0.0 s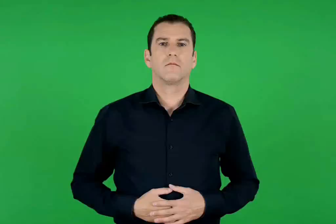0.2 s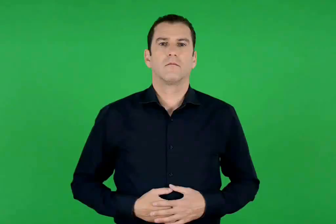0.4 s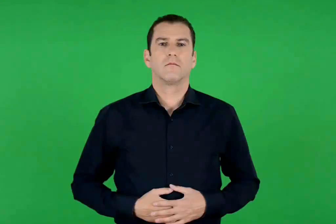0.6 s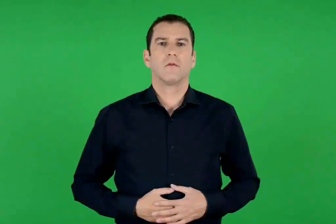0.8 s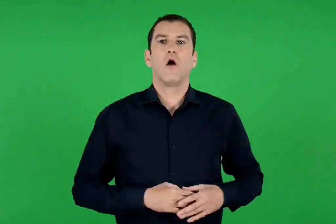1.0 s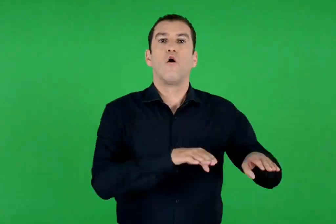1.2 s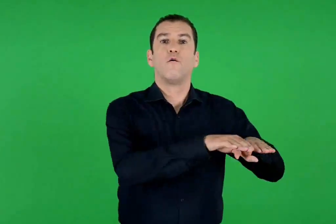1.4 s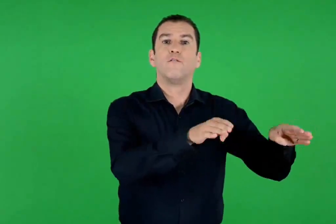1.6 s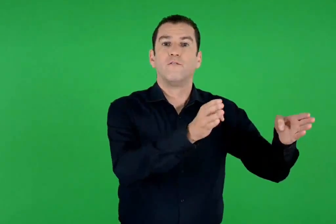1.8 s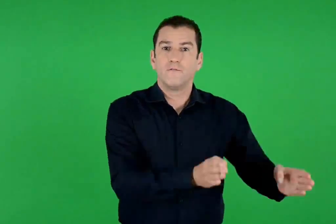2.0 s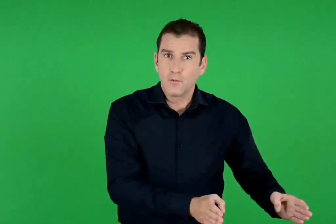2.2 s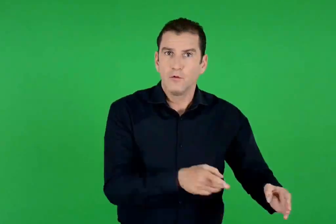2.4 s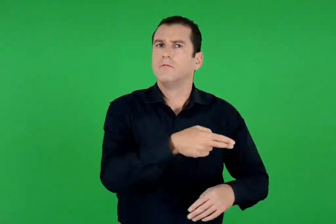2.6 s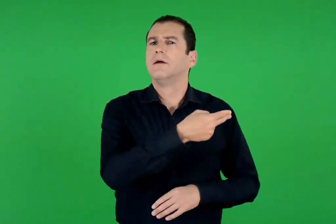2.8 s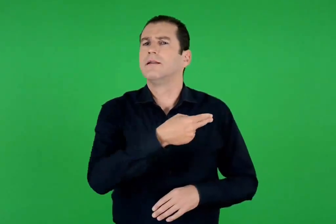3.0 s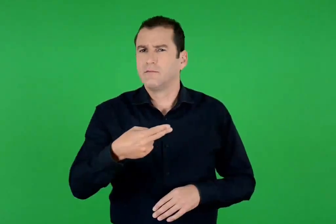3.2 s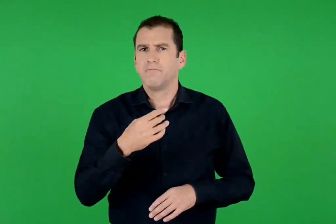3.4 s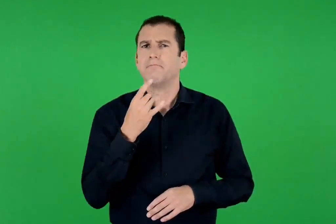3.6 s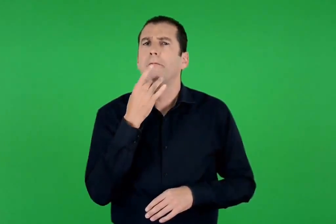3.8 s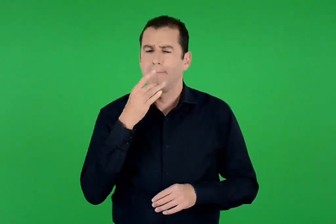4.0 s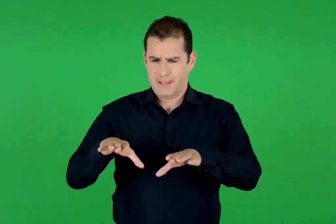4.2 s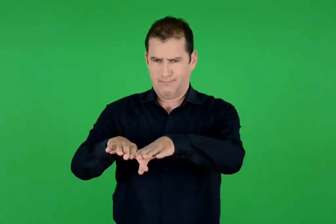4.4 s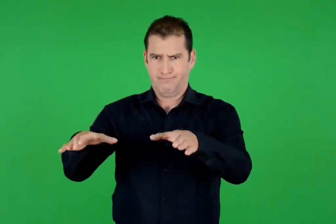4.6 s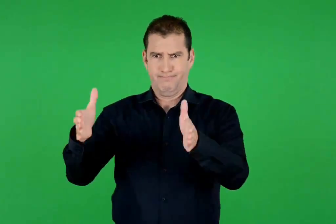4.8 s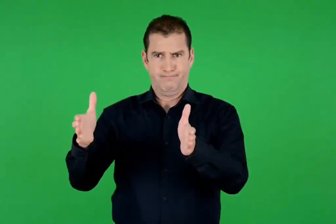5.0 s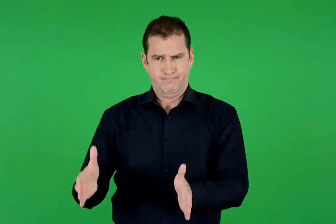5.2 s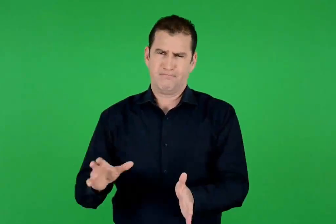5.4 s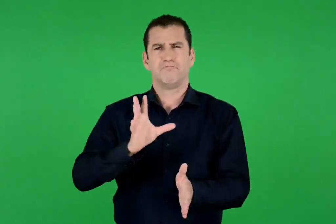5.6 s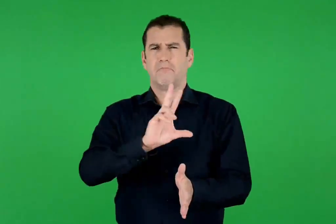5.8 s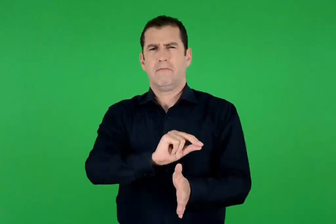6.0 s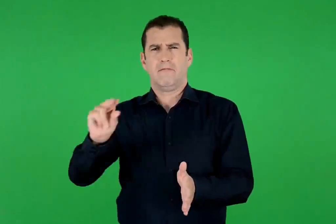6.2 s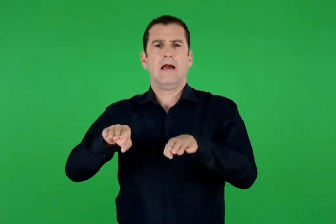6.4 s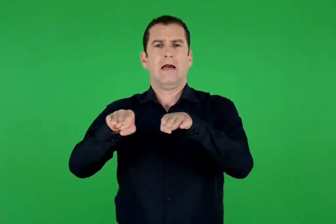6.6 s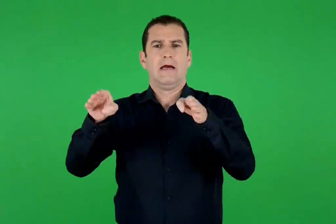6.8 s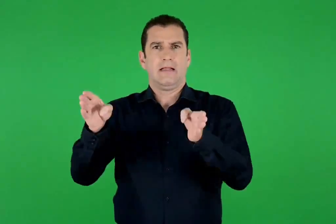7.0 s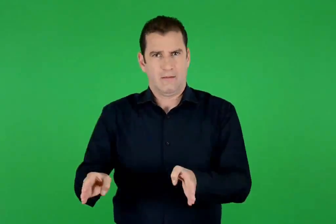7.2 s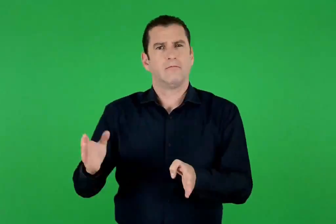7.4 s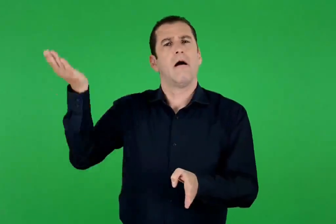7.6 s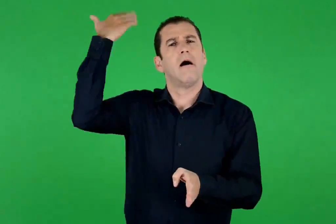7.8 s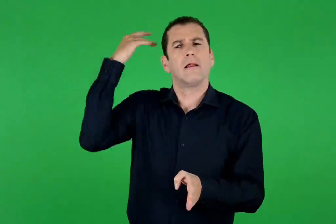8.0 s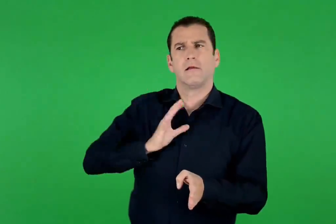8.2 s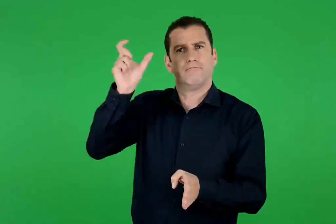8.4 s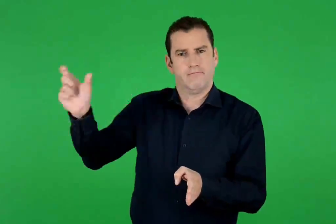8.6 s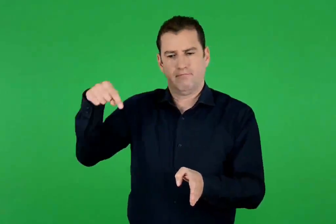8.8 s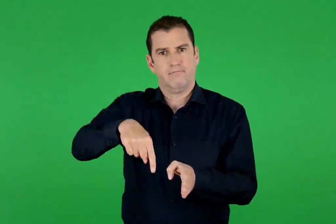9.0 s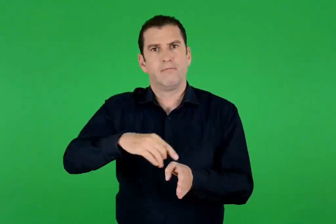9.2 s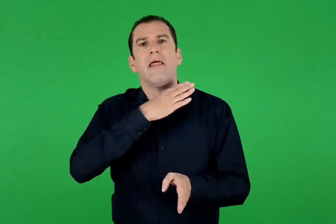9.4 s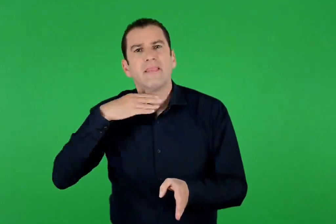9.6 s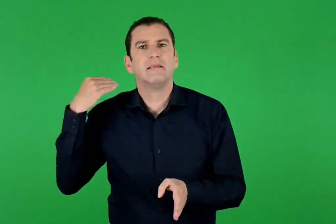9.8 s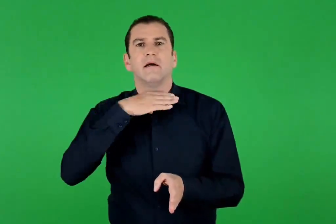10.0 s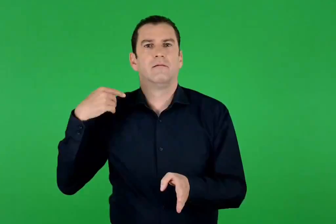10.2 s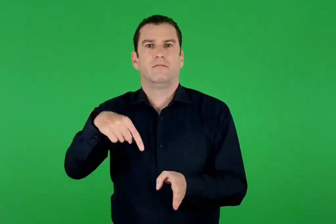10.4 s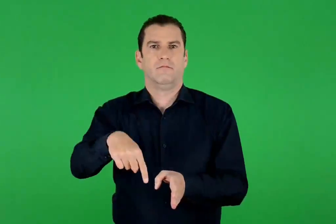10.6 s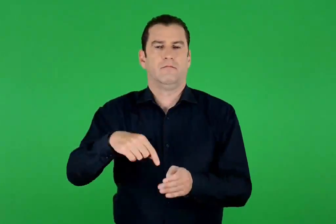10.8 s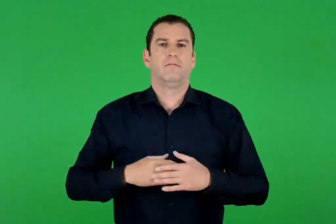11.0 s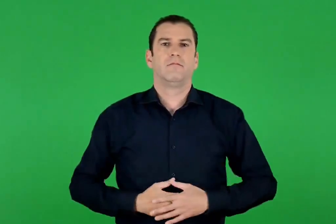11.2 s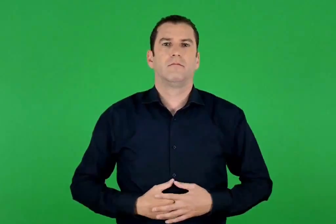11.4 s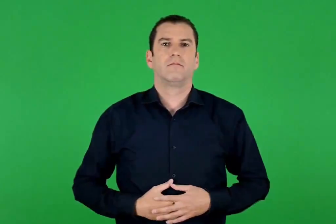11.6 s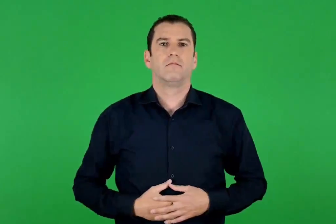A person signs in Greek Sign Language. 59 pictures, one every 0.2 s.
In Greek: βωμός πέτρινο κτίσμα , σαν τραπέζι , που πάνω του οι αρχαίοι έκαναν θυσίες
